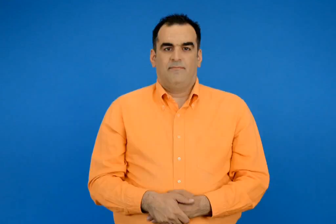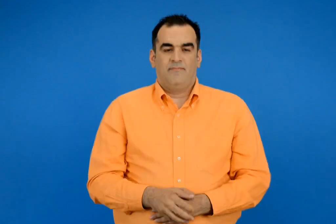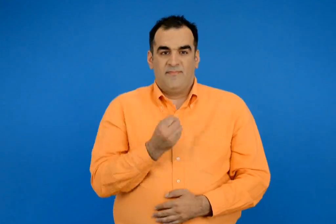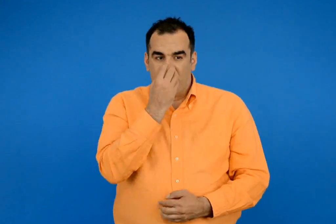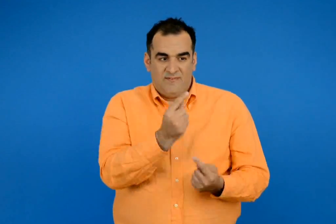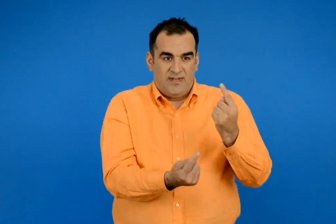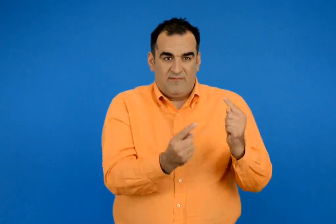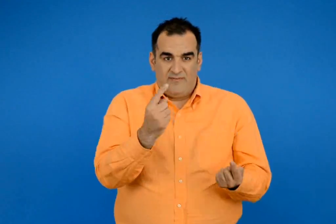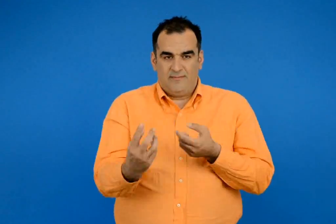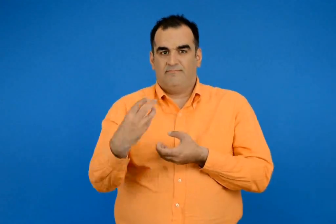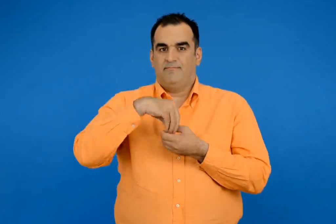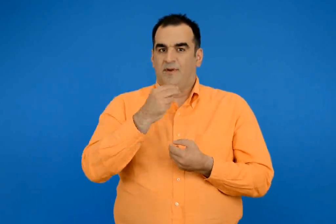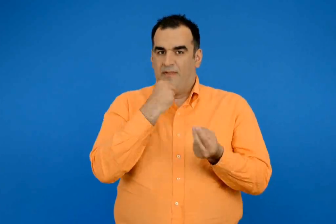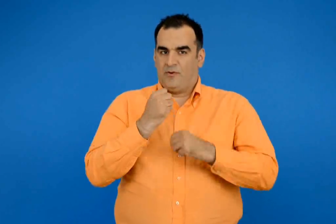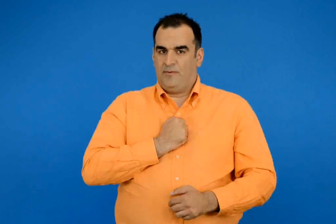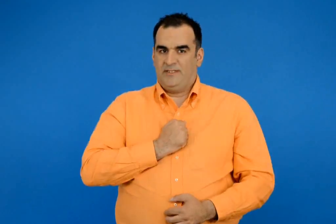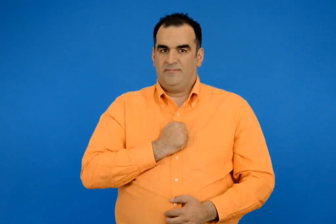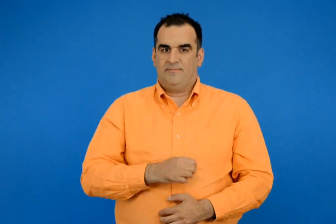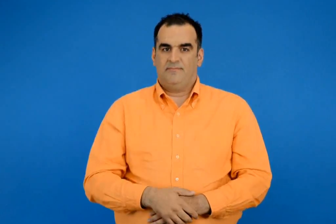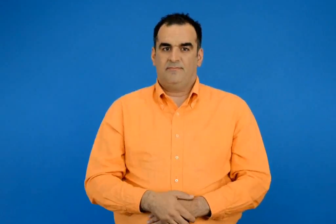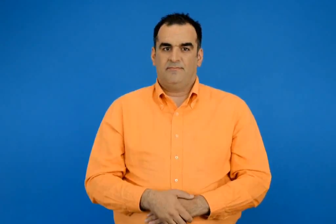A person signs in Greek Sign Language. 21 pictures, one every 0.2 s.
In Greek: τα φυτά στη διατροφή μας
